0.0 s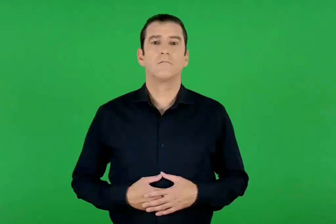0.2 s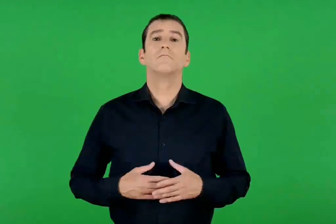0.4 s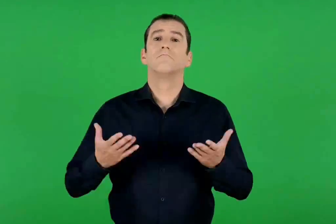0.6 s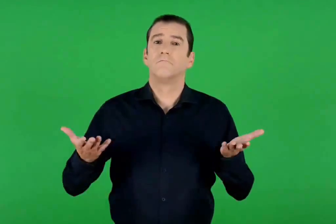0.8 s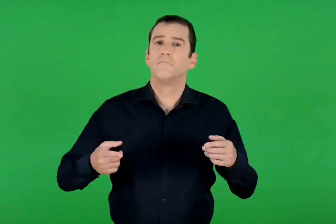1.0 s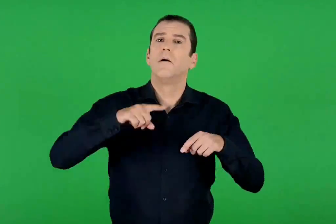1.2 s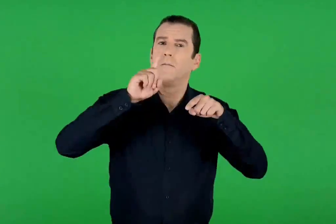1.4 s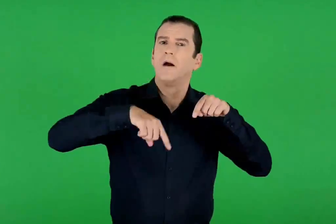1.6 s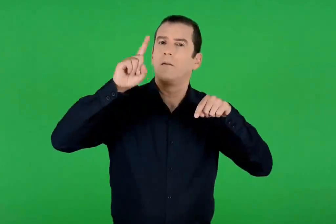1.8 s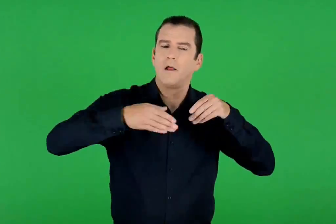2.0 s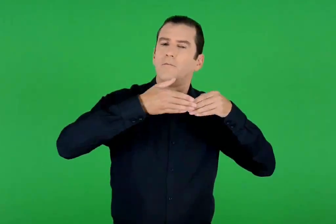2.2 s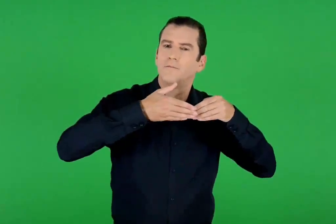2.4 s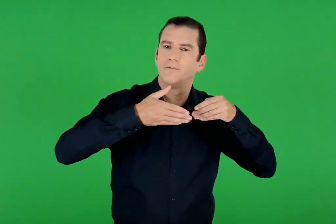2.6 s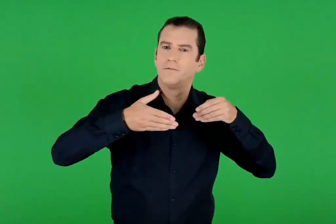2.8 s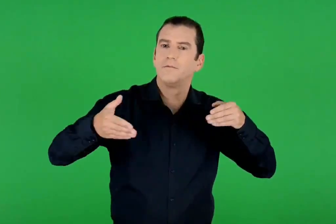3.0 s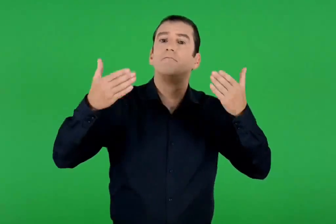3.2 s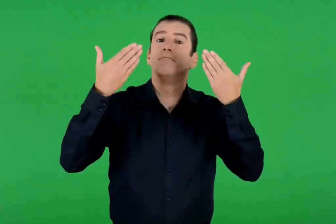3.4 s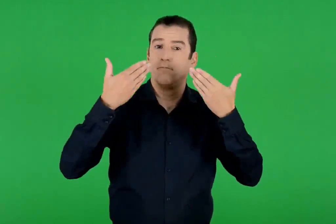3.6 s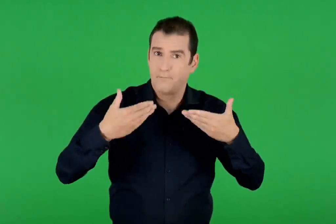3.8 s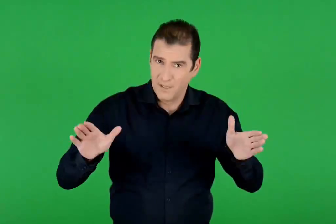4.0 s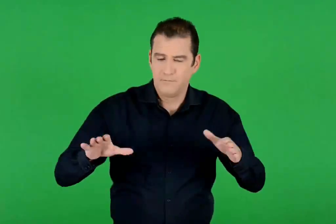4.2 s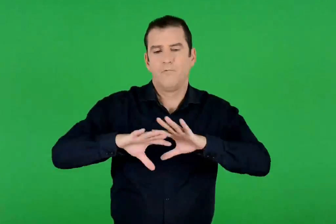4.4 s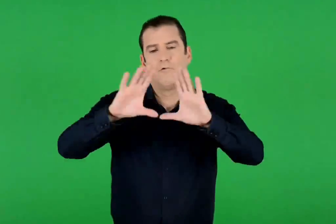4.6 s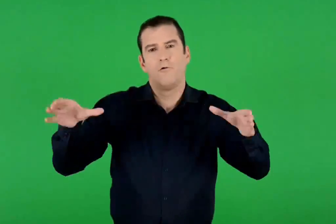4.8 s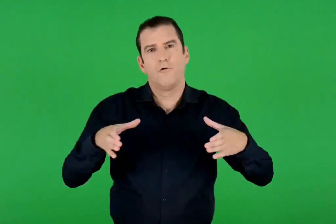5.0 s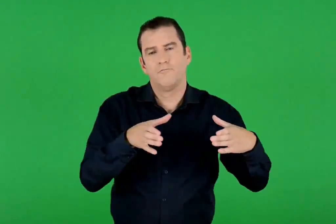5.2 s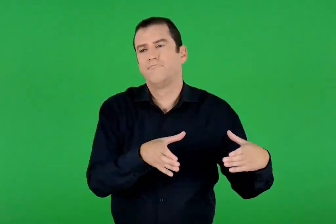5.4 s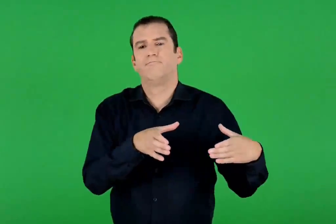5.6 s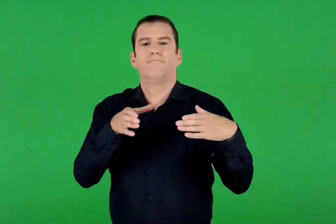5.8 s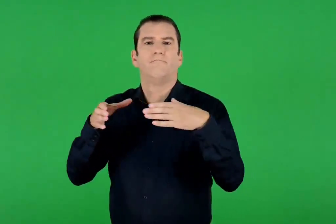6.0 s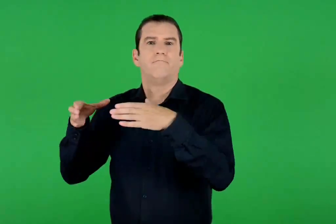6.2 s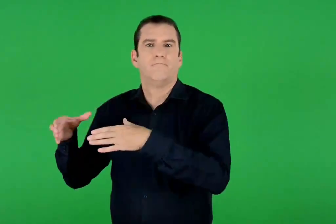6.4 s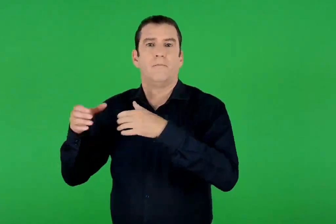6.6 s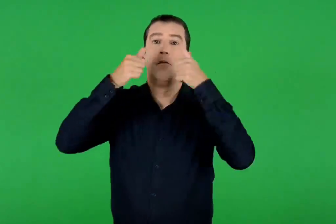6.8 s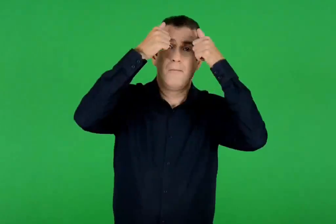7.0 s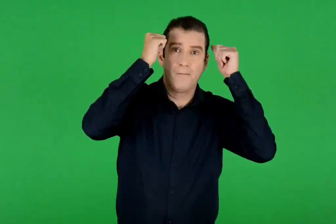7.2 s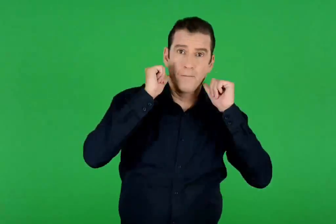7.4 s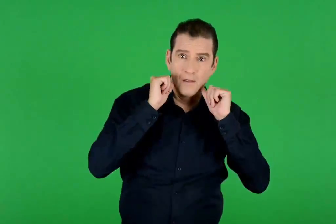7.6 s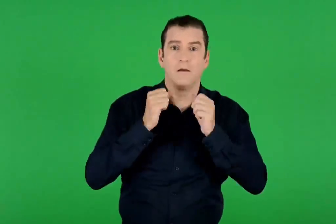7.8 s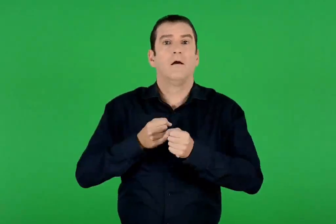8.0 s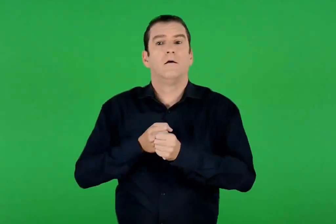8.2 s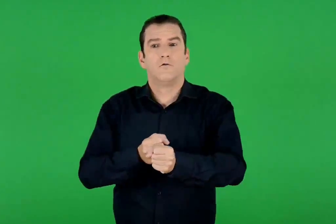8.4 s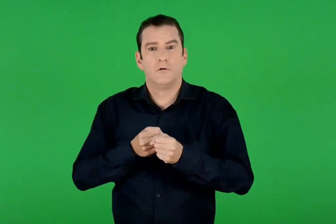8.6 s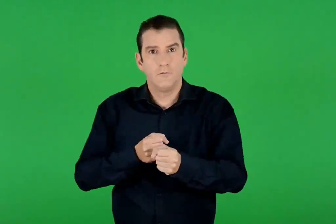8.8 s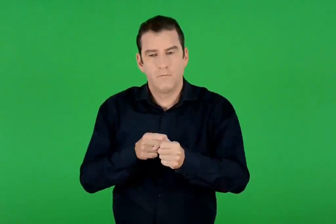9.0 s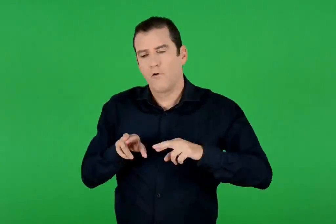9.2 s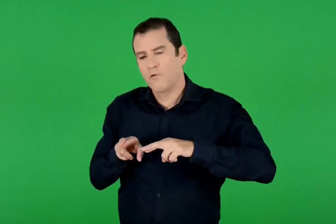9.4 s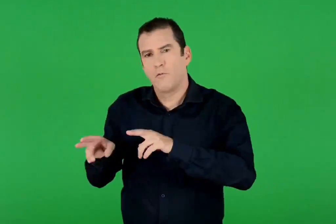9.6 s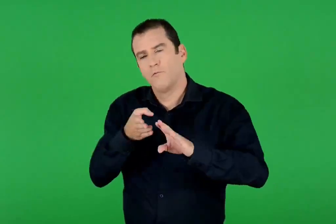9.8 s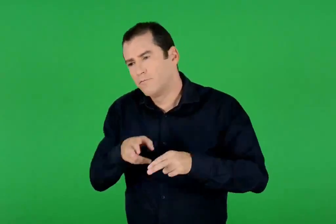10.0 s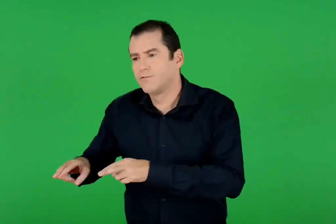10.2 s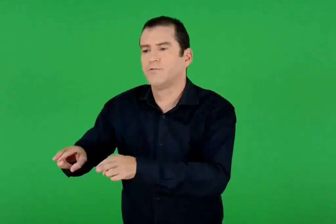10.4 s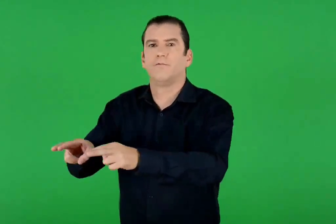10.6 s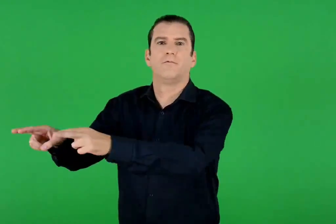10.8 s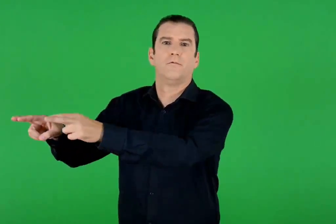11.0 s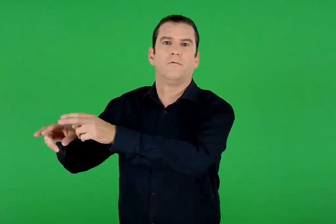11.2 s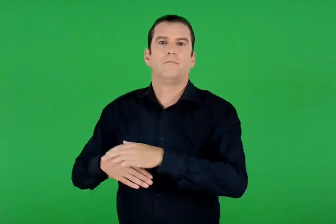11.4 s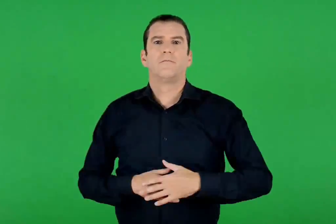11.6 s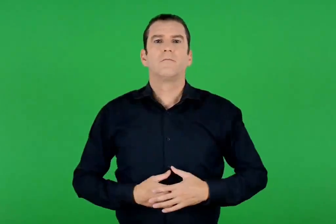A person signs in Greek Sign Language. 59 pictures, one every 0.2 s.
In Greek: ωστόσο , ως μέρας έκαμαν από όταν φύγαν δρόμο η παναγιά κι ο ιωσήφ κι αλλάξανε στρατί
